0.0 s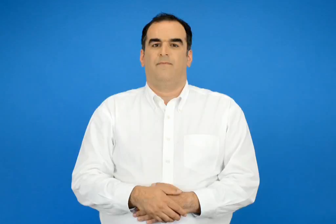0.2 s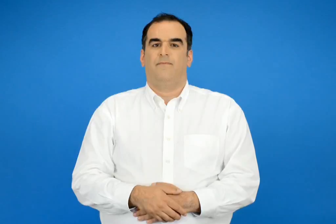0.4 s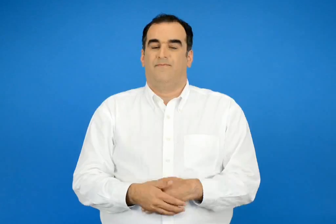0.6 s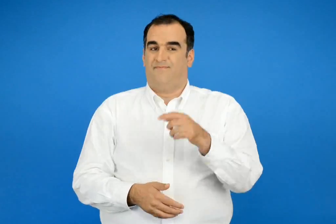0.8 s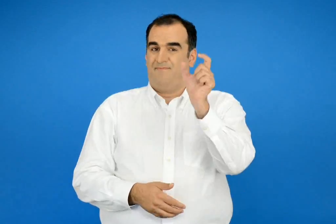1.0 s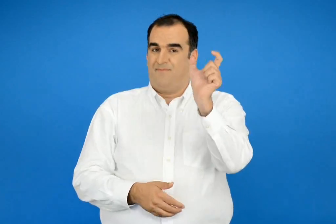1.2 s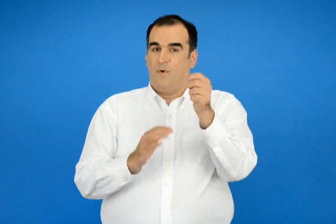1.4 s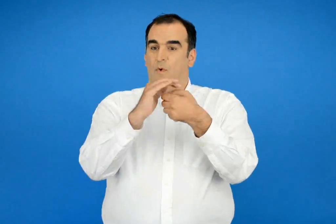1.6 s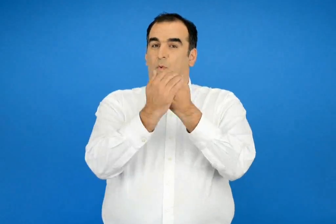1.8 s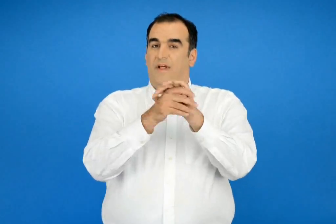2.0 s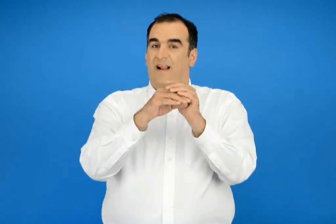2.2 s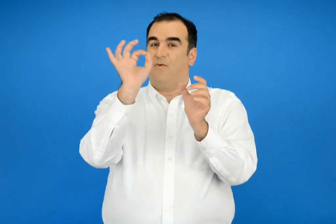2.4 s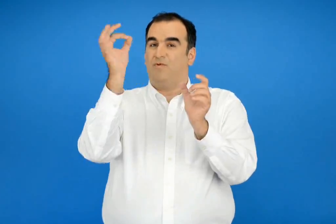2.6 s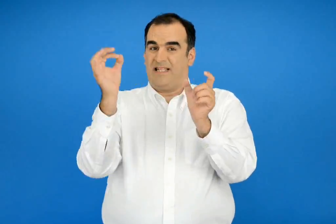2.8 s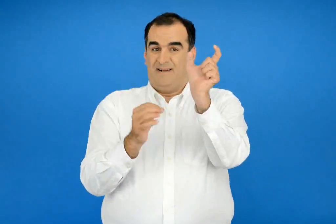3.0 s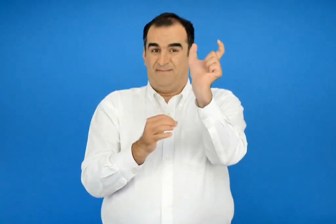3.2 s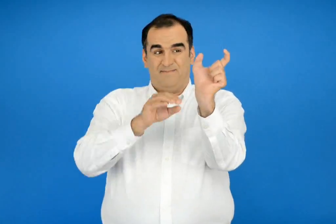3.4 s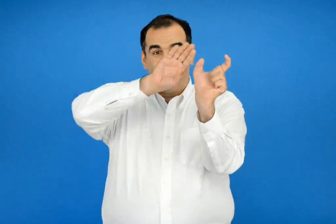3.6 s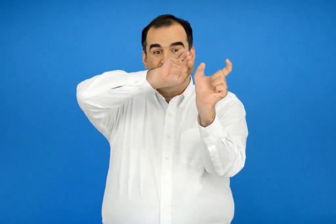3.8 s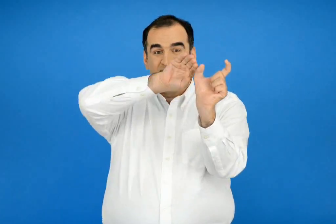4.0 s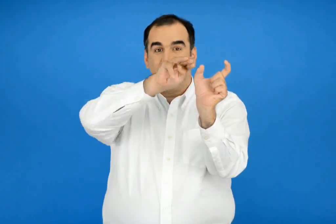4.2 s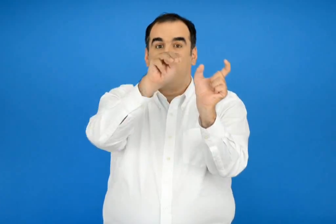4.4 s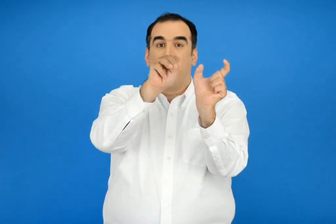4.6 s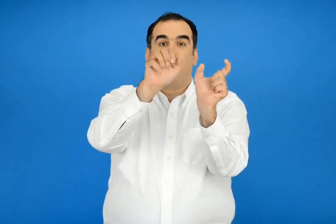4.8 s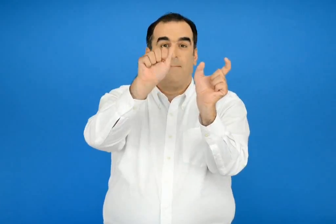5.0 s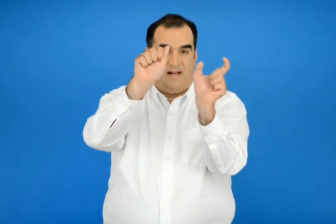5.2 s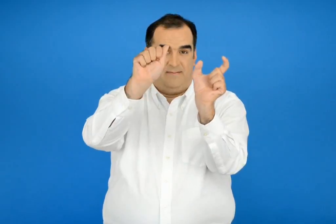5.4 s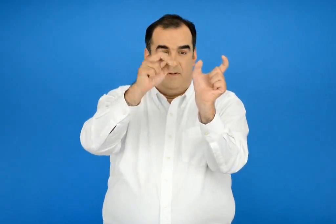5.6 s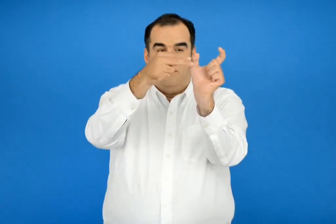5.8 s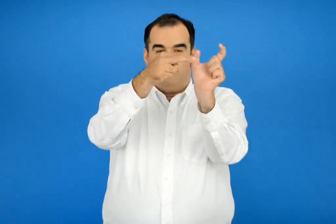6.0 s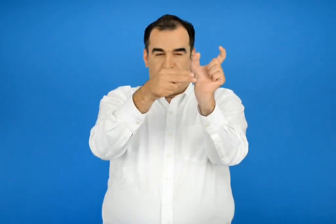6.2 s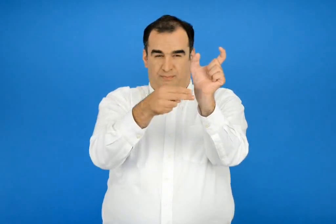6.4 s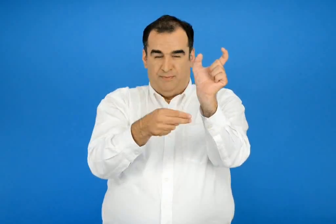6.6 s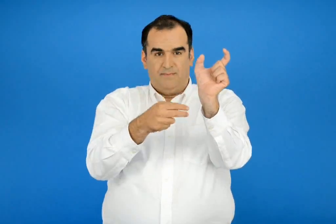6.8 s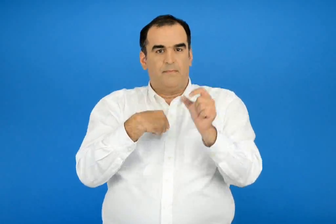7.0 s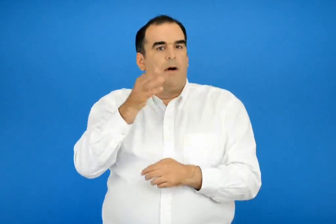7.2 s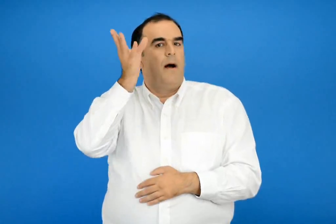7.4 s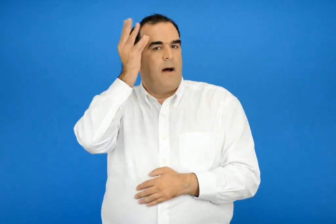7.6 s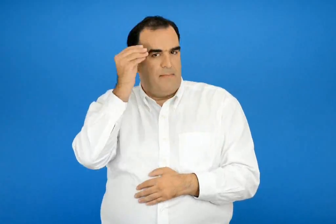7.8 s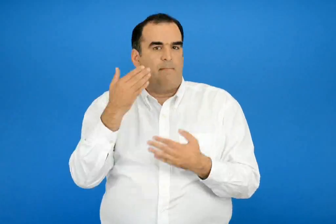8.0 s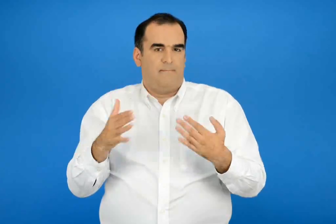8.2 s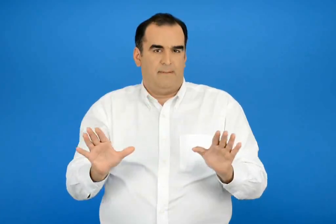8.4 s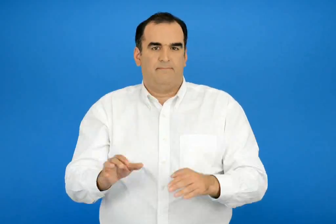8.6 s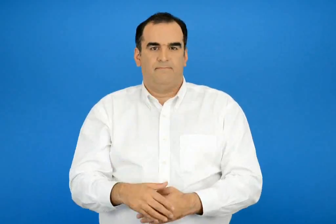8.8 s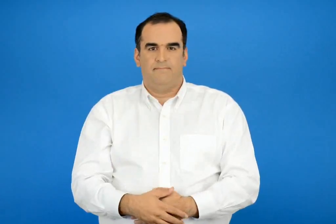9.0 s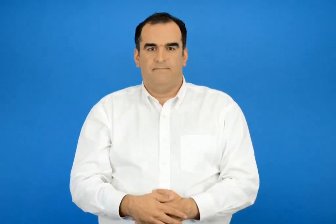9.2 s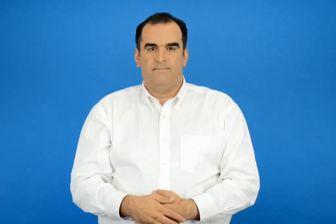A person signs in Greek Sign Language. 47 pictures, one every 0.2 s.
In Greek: έμαθα να κλίνω τα ουδέτερα ουσιαστικά σε μα
